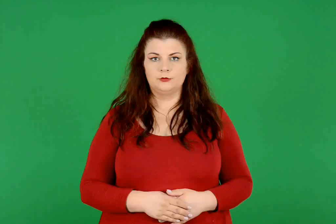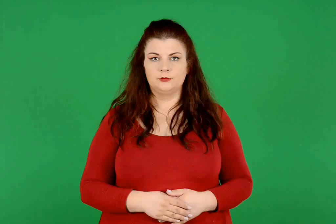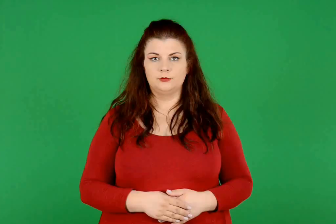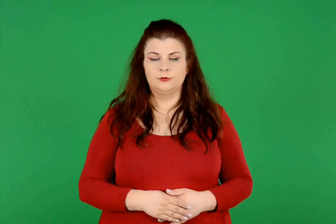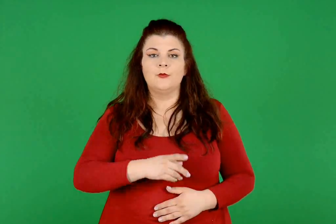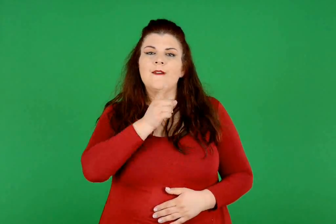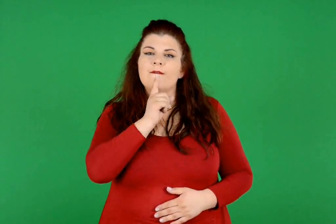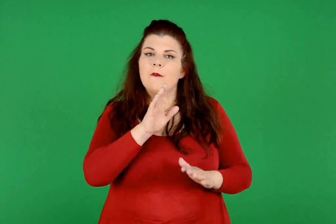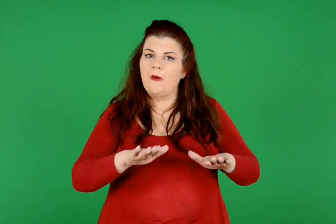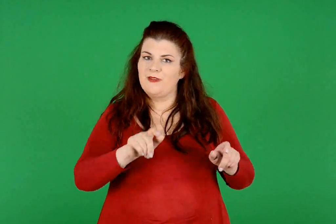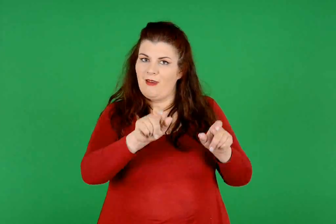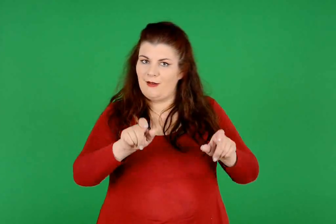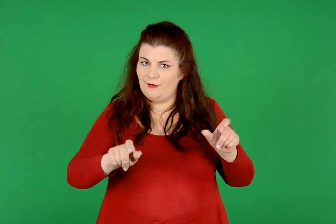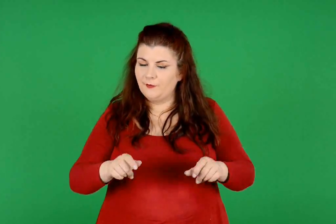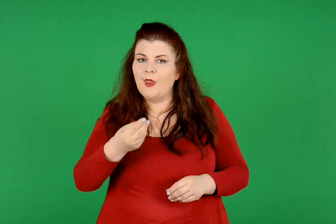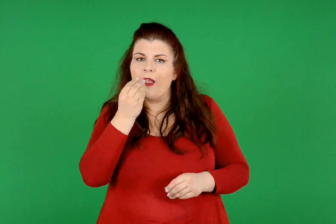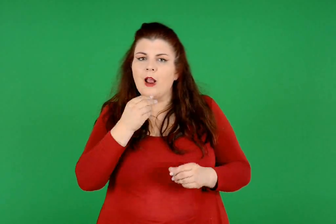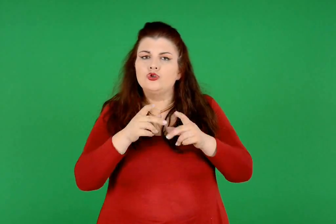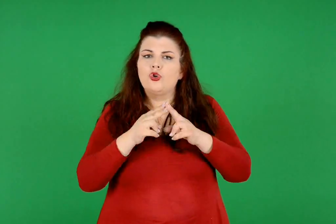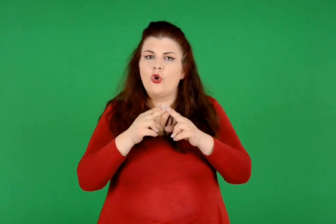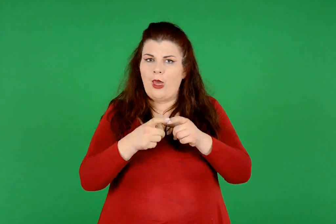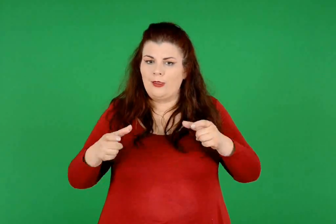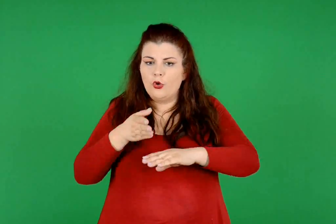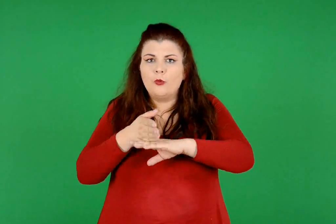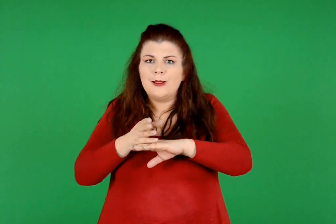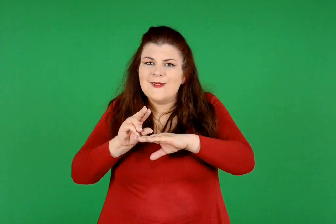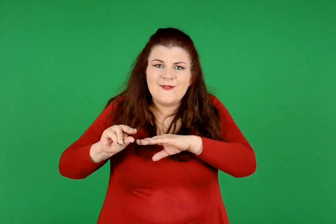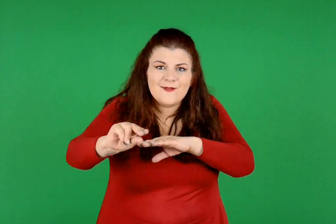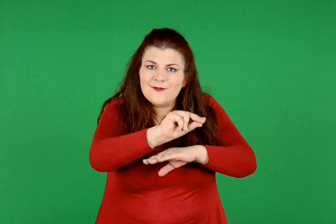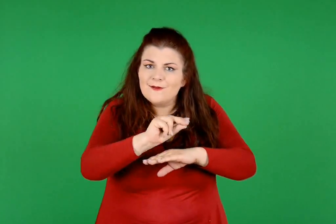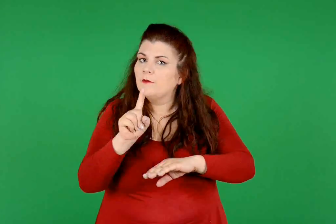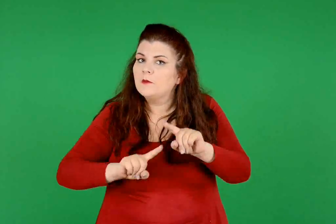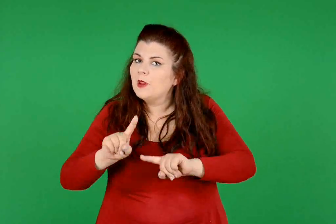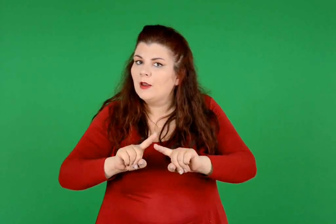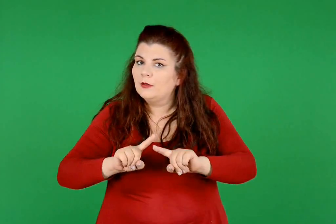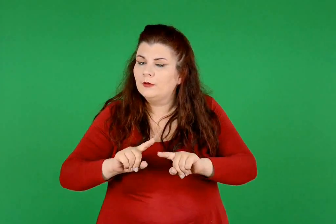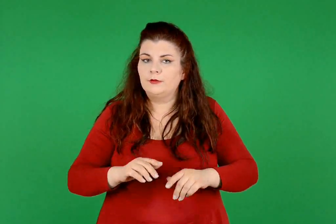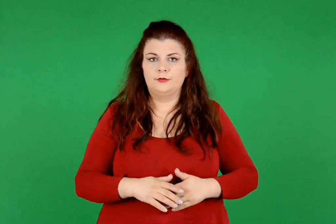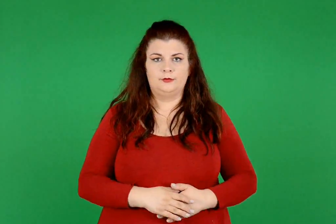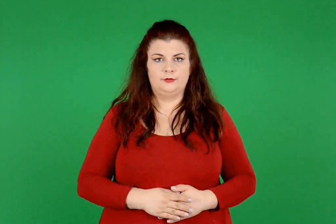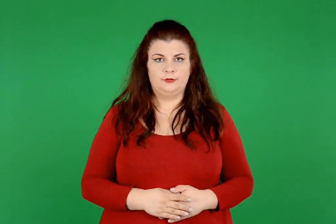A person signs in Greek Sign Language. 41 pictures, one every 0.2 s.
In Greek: ποια παιδιά έφαγαν την ίδια ποσότητα σοκολάτας ;
